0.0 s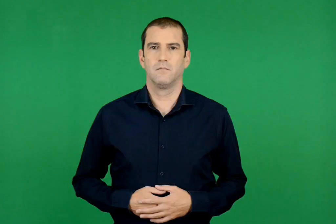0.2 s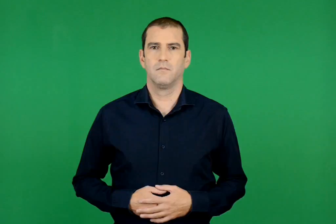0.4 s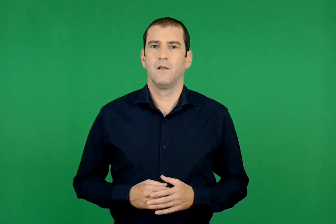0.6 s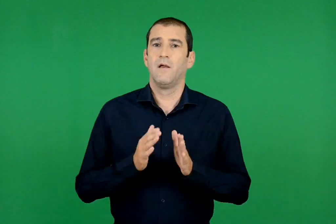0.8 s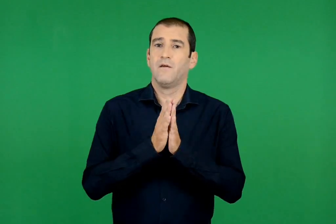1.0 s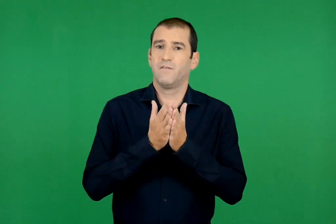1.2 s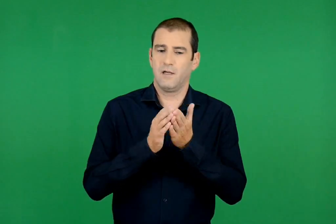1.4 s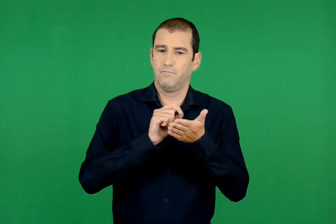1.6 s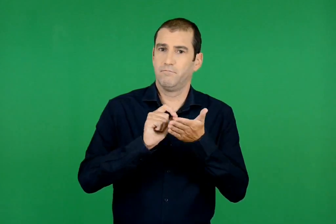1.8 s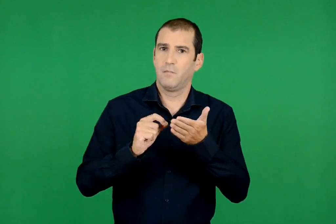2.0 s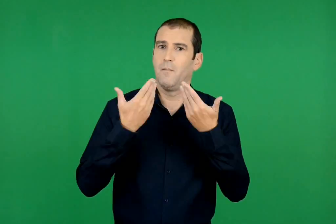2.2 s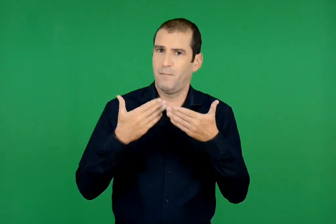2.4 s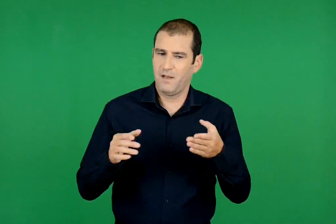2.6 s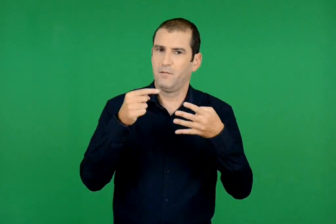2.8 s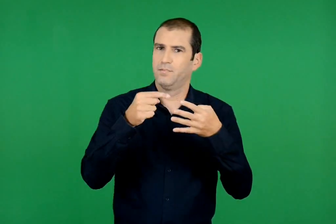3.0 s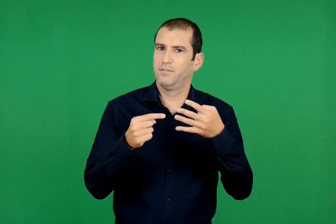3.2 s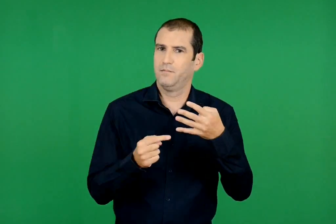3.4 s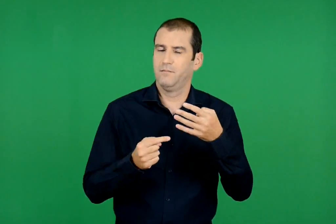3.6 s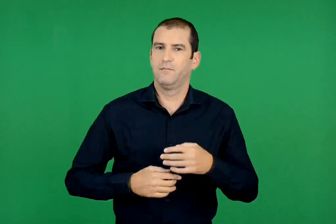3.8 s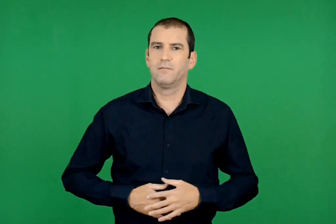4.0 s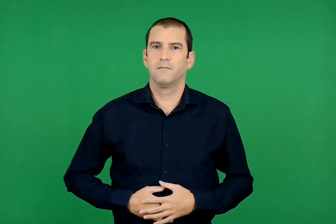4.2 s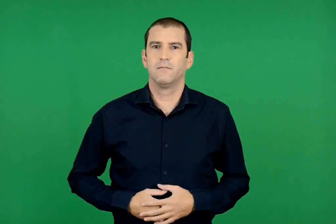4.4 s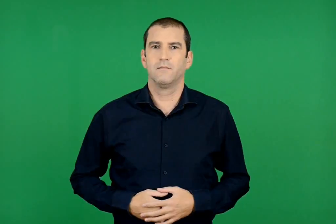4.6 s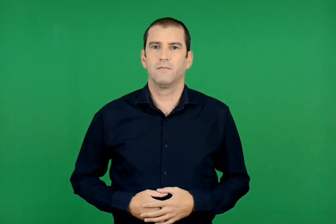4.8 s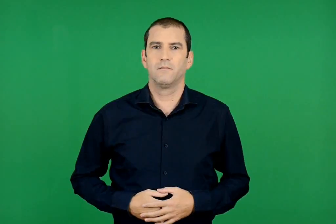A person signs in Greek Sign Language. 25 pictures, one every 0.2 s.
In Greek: έγραψε τα βιβλία
